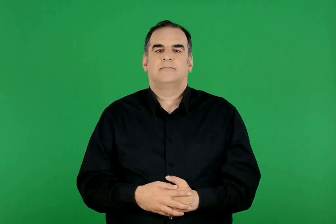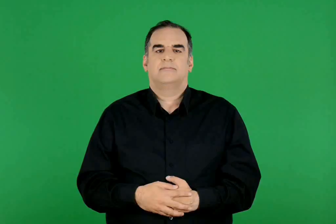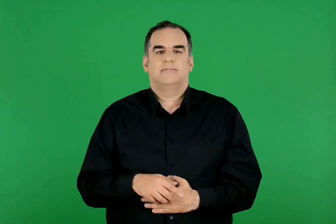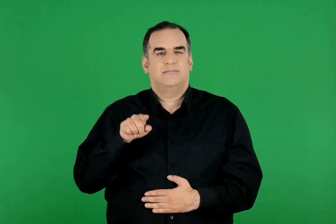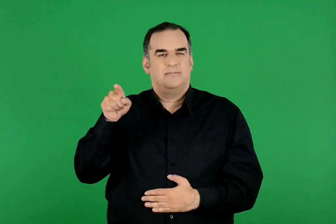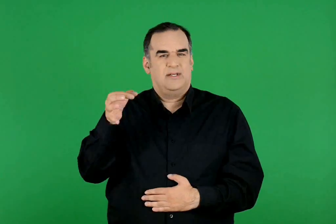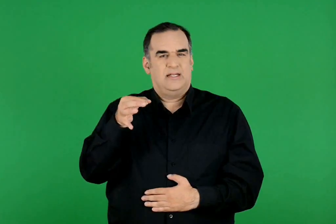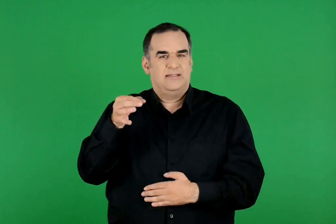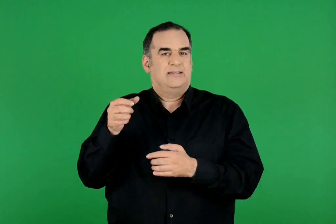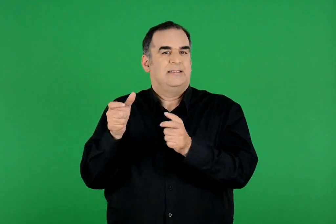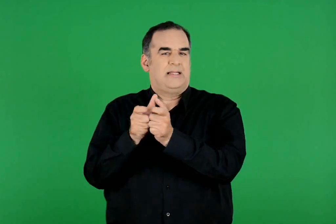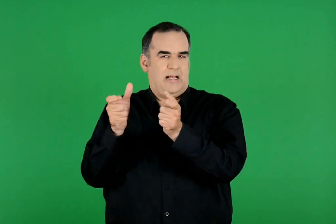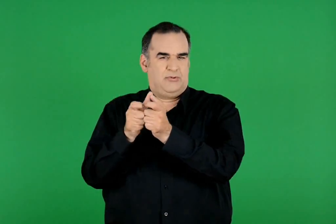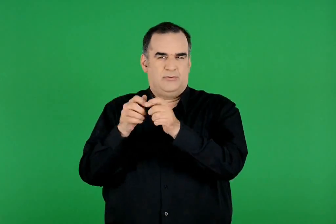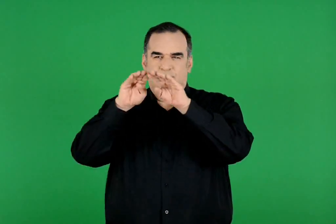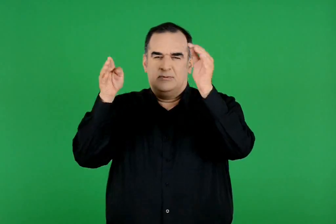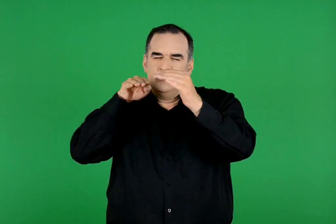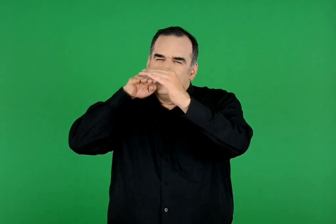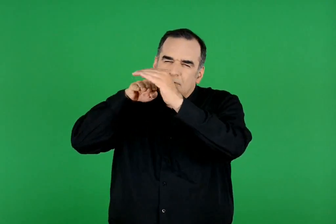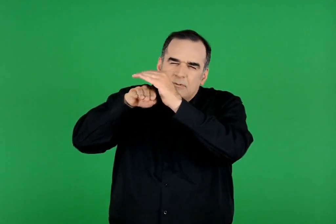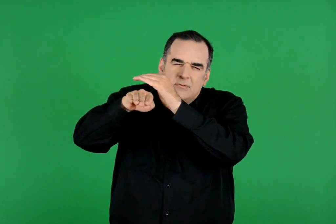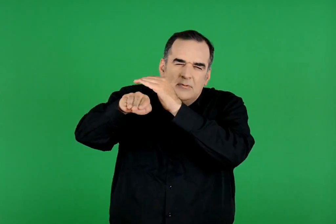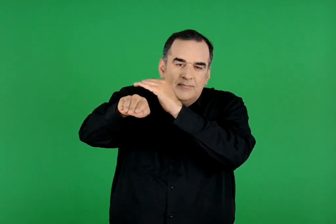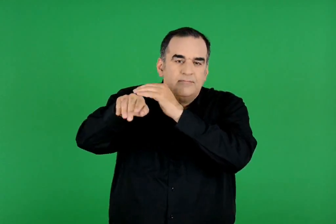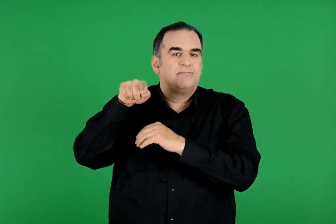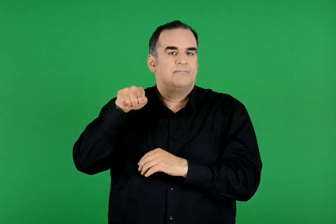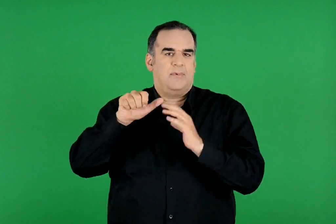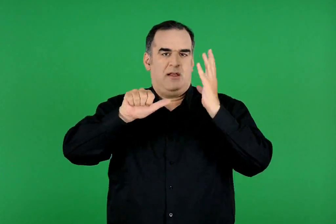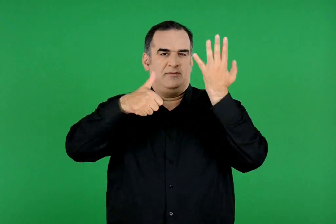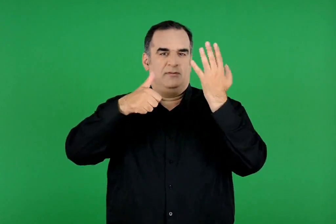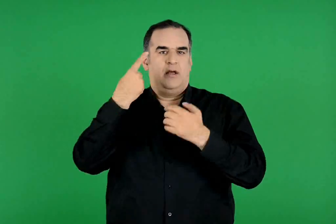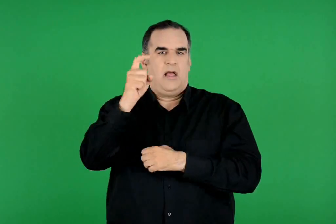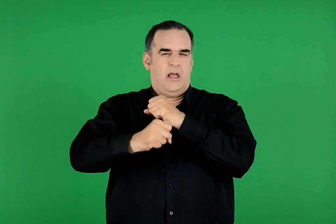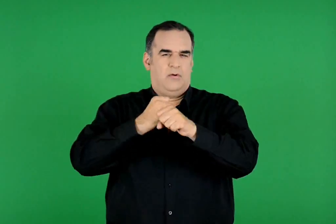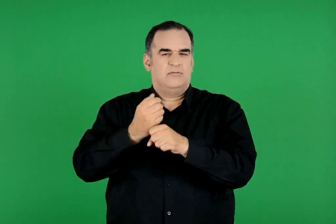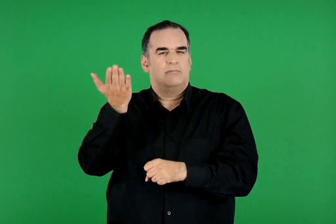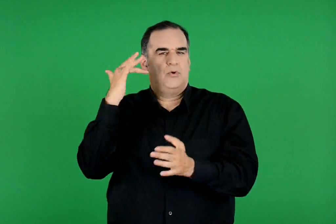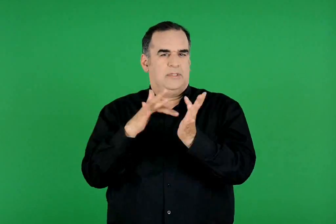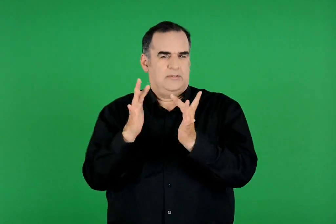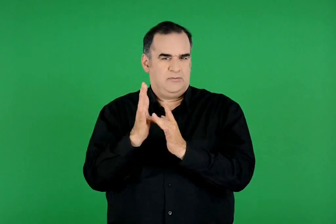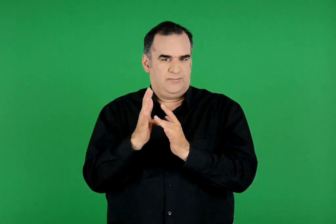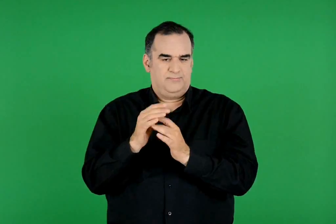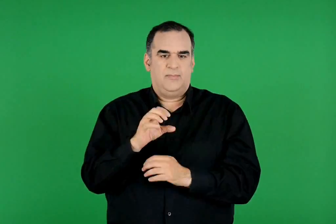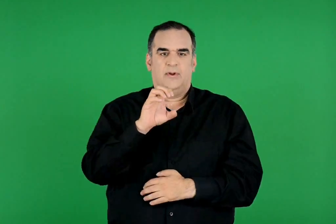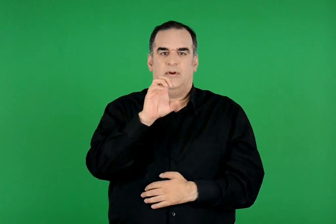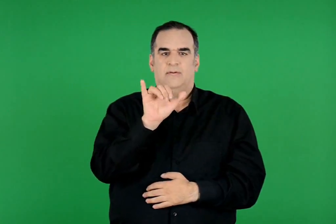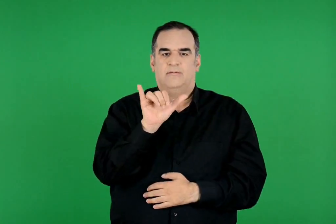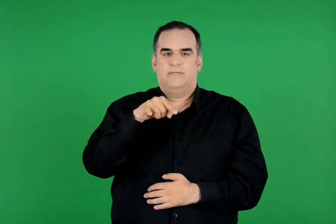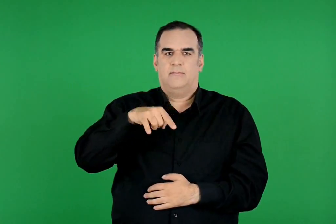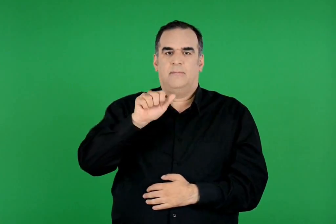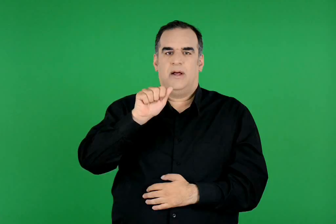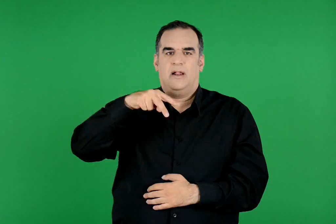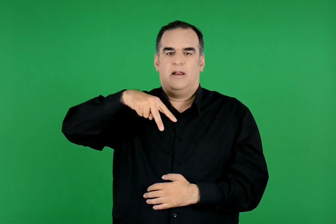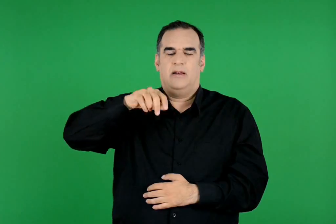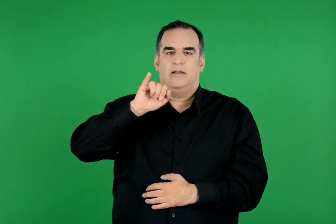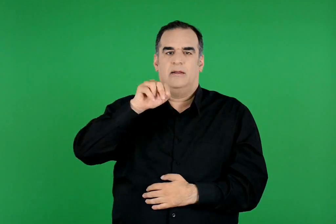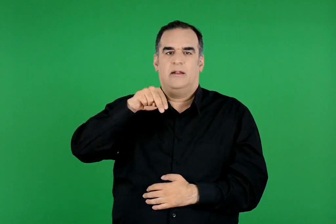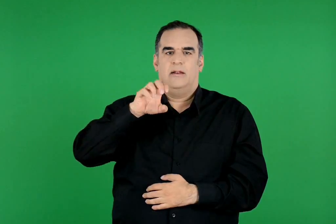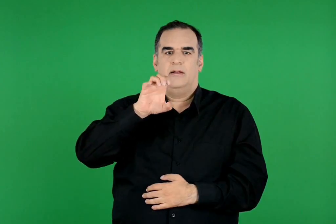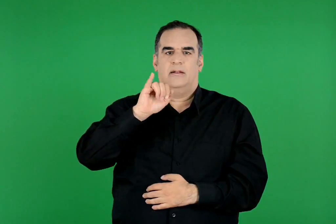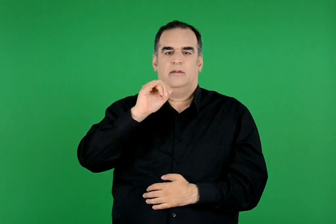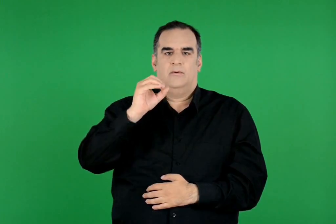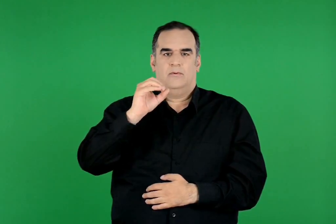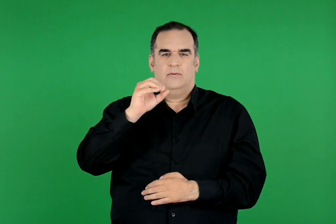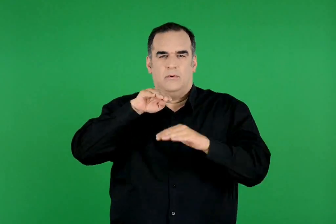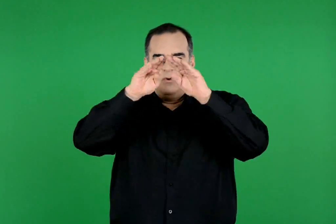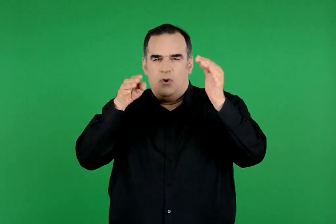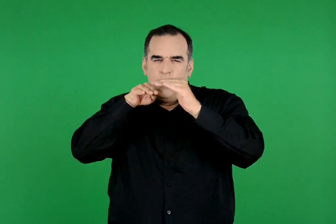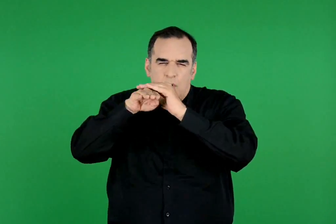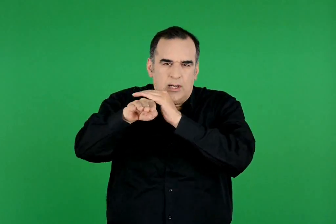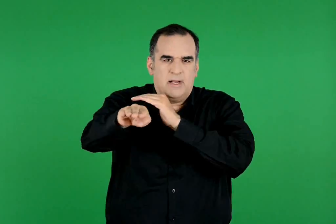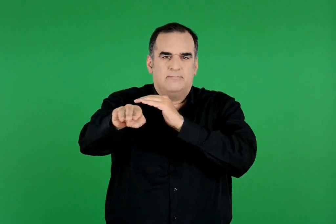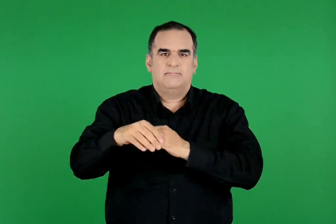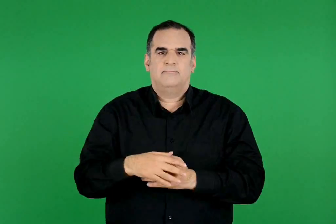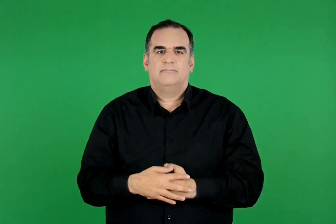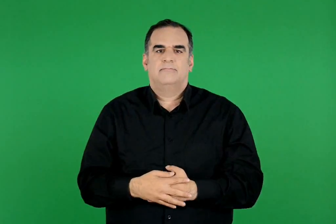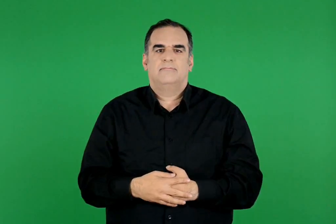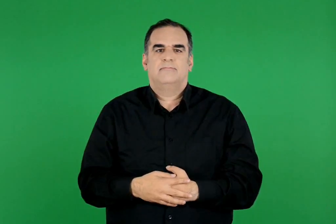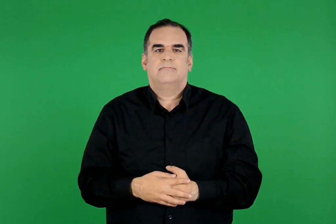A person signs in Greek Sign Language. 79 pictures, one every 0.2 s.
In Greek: σήραγγα στη σάμο , 6ος αι. π.χ. ευπαλίνειο όρυγμα
